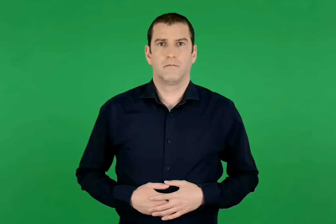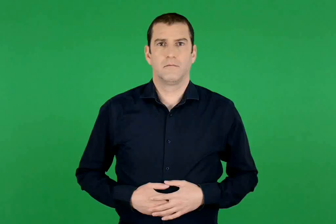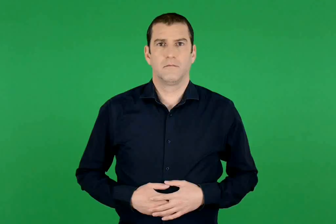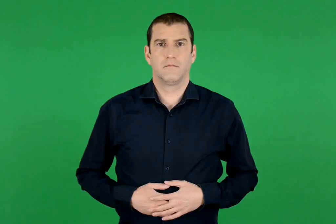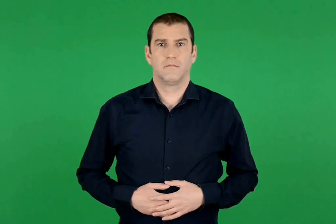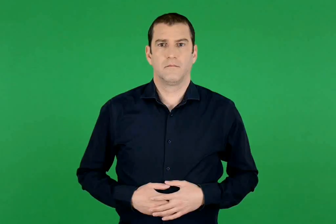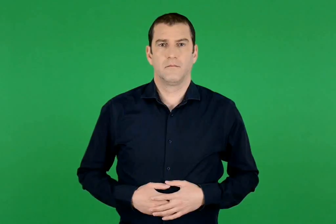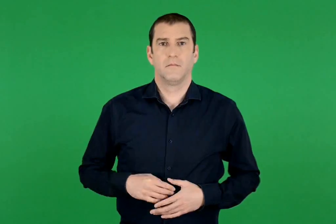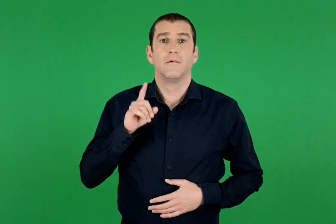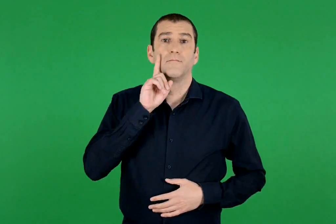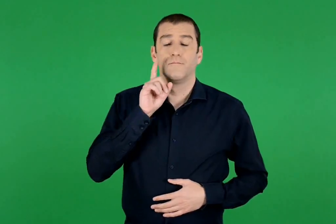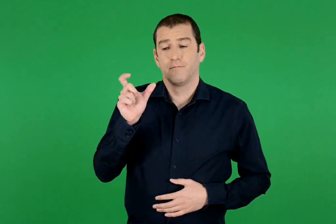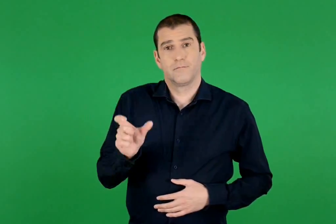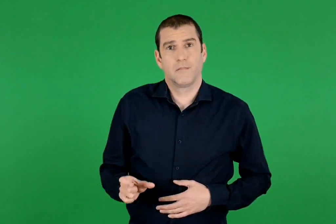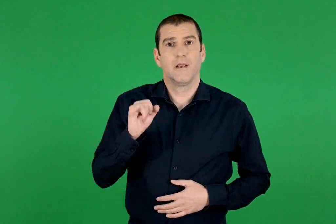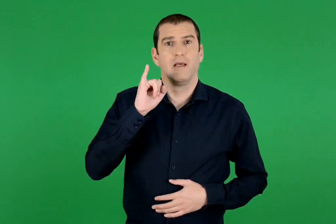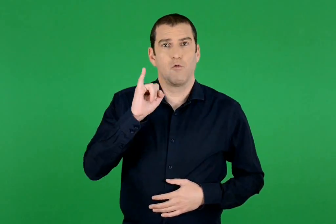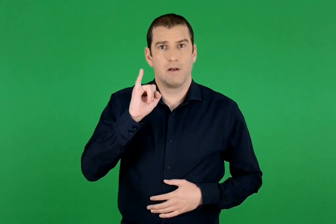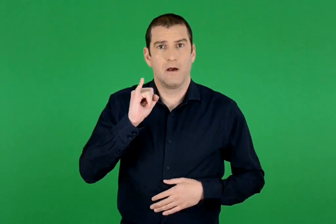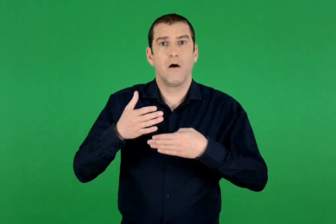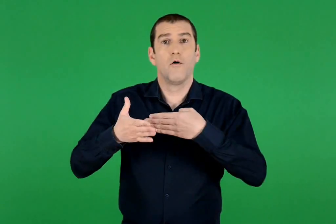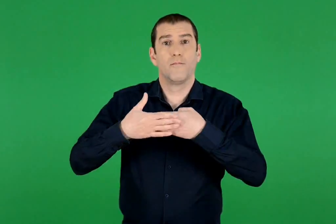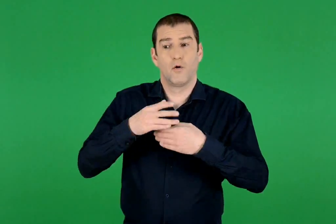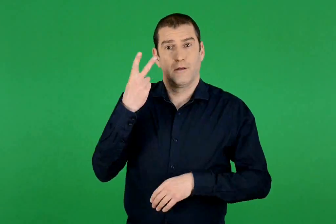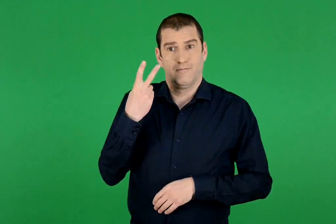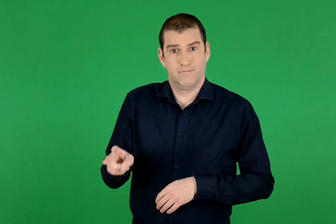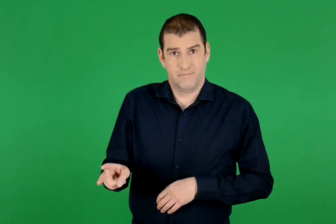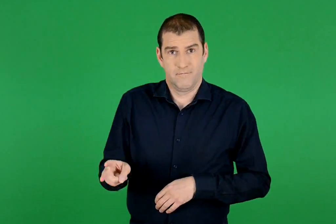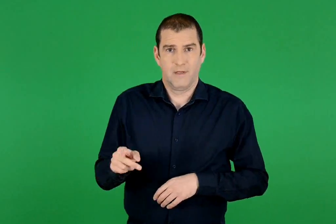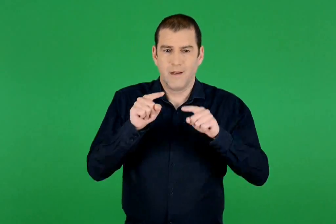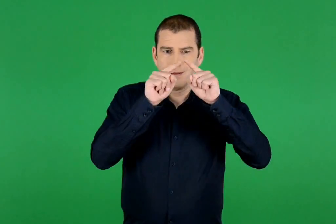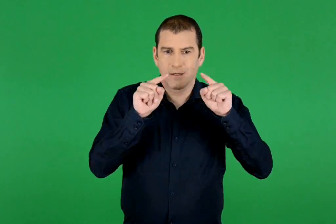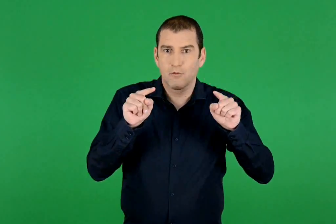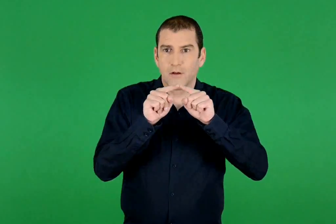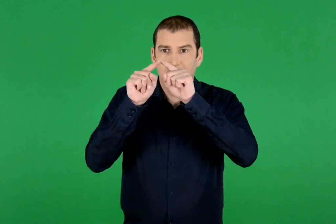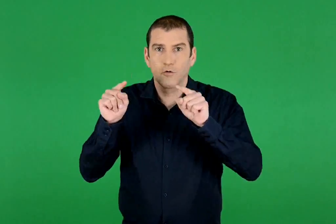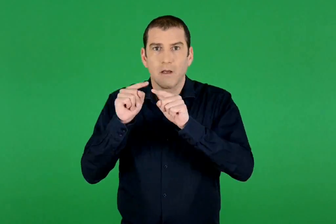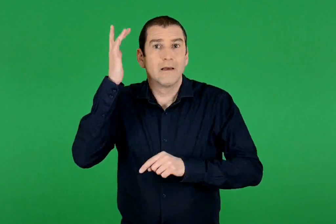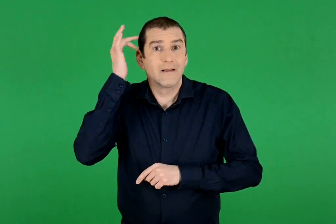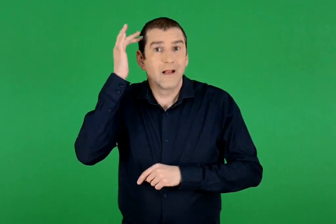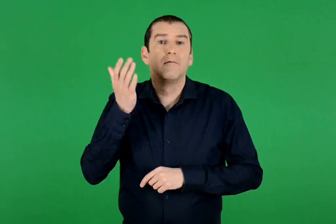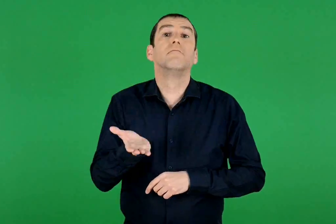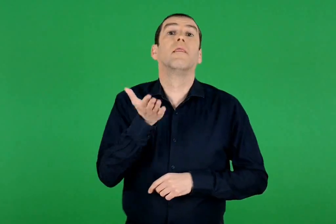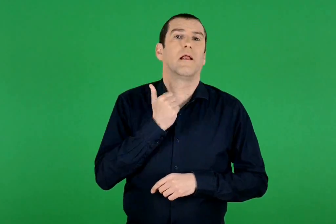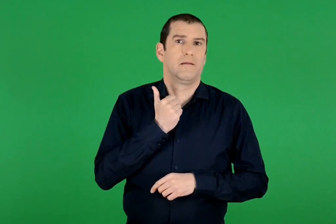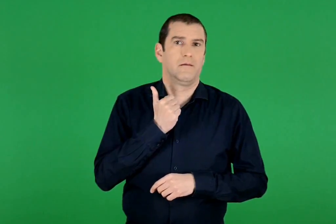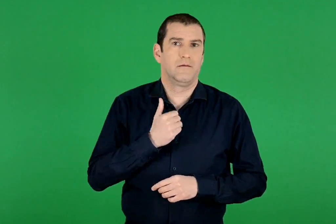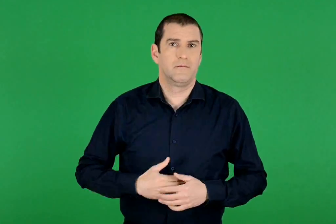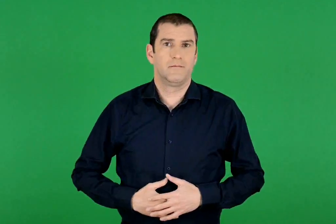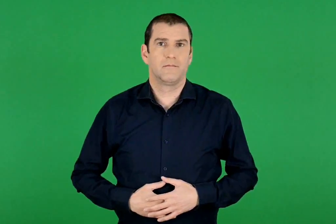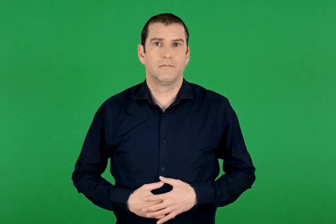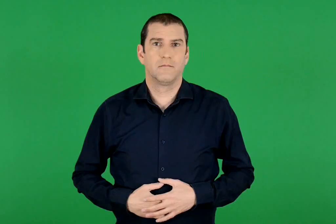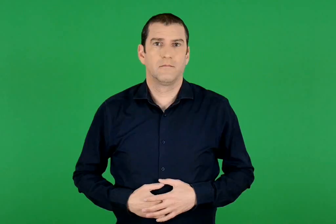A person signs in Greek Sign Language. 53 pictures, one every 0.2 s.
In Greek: η πόρτα της ιωάννας δεν έχει κίτρινα τρίγωνα
